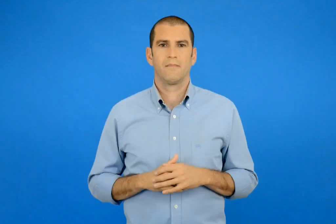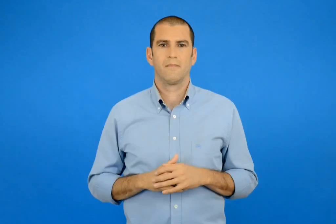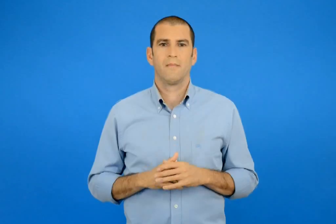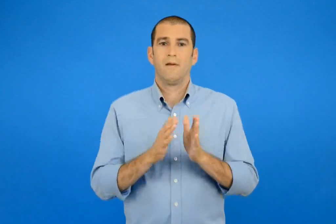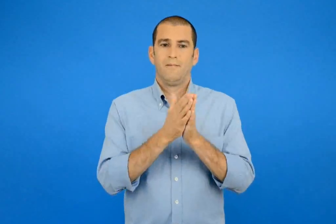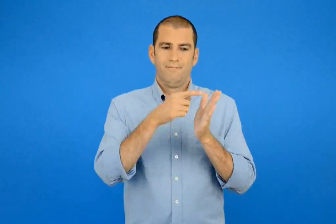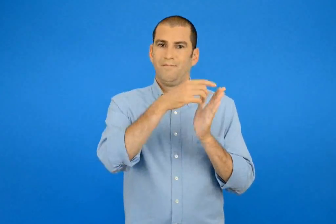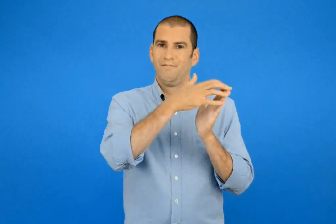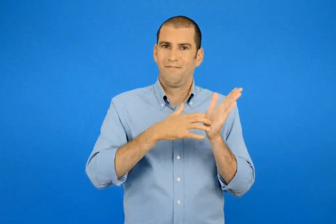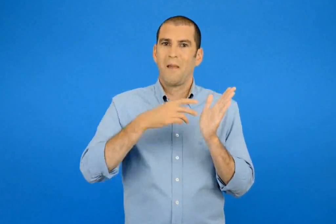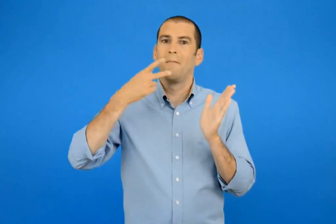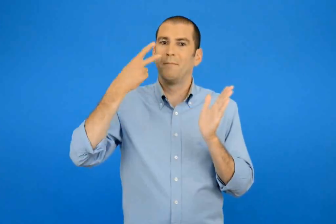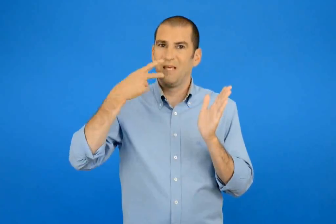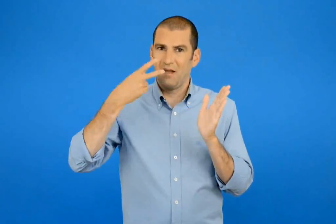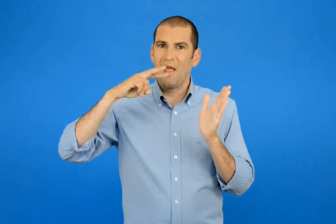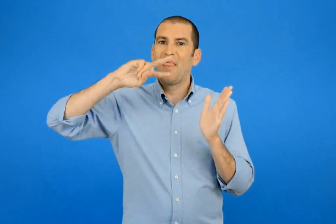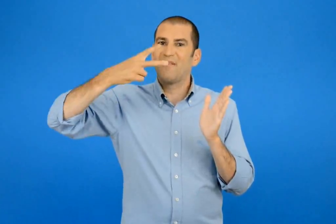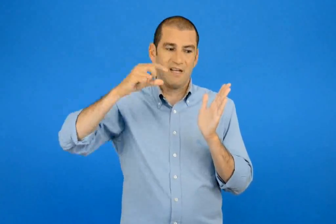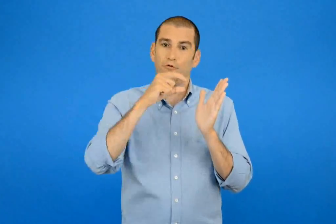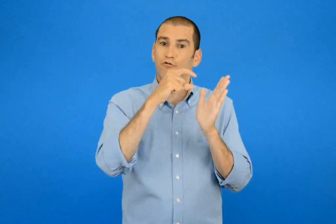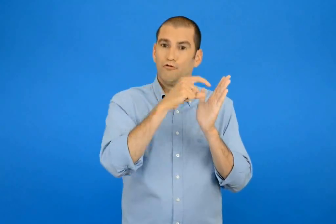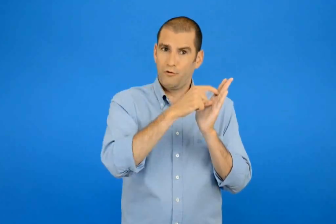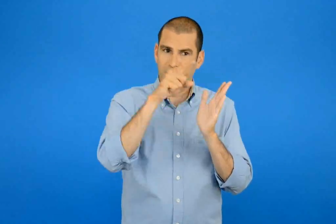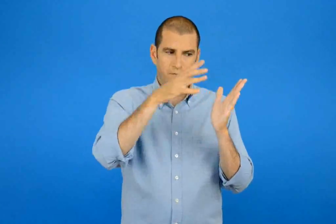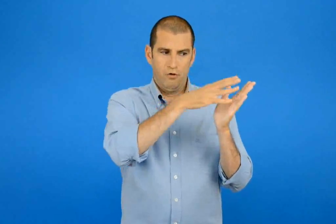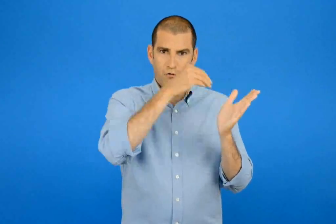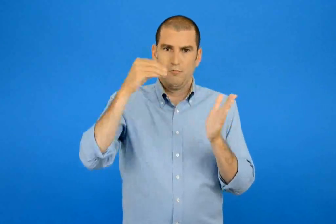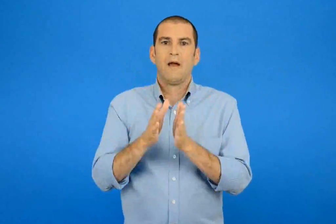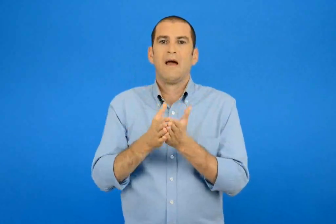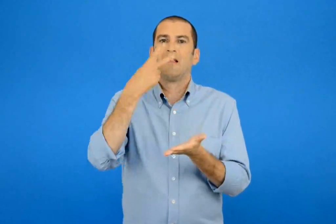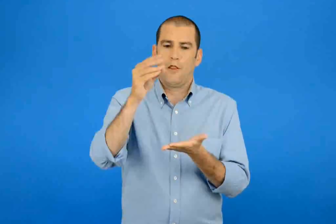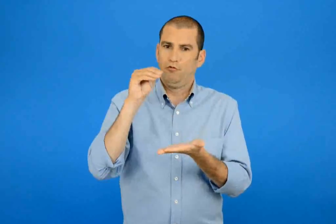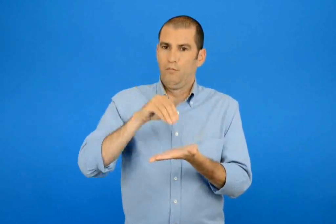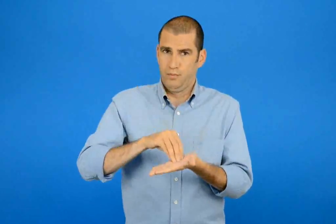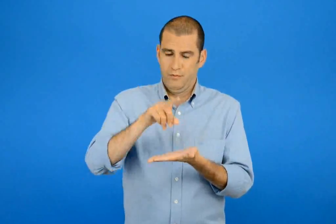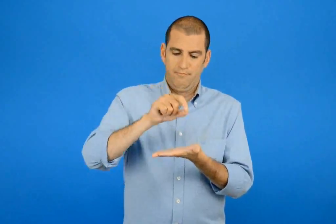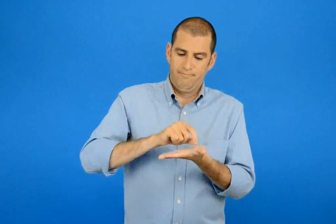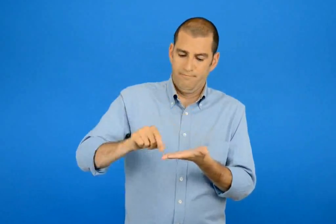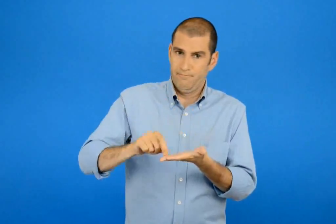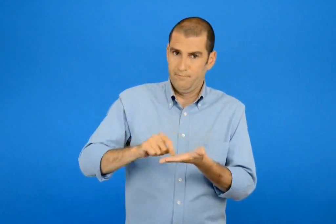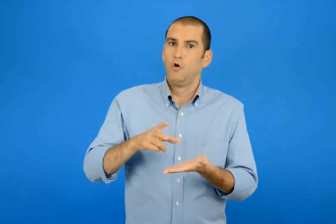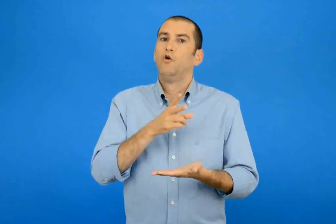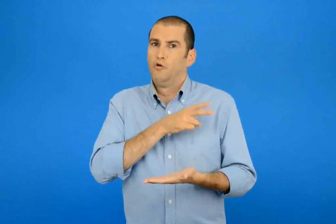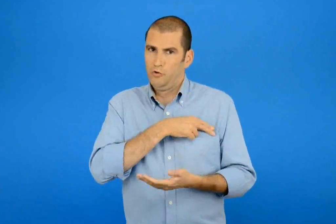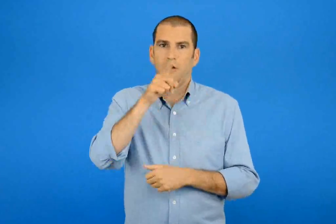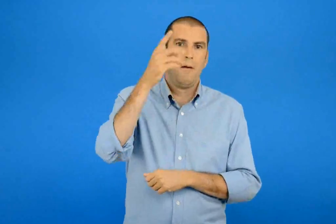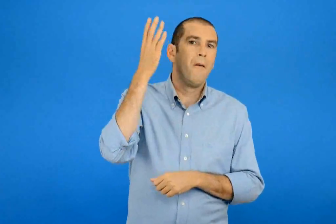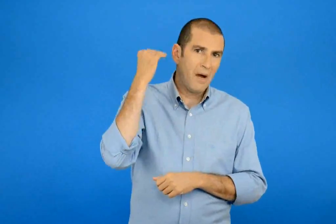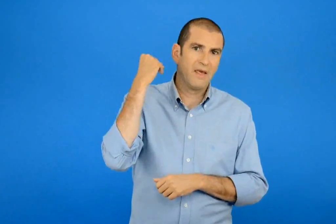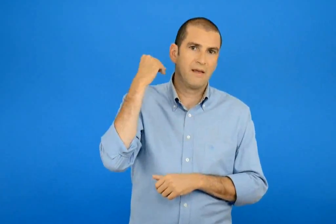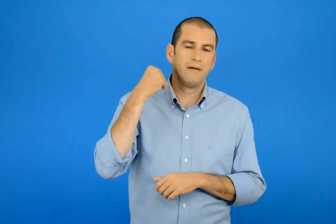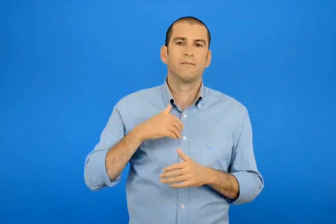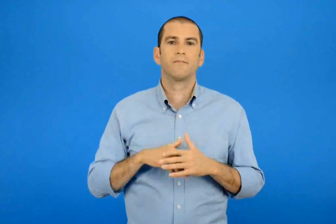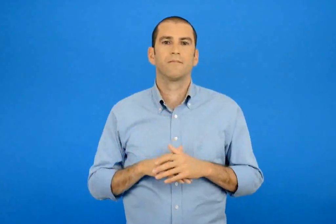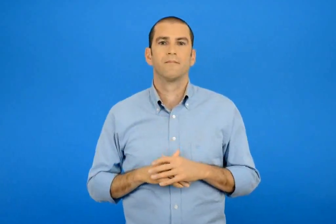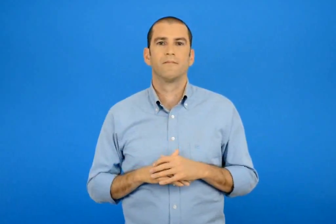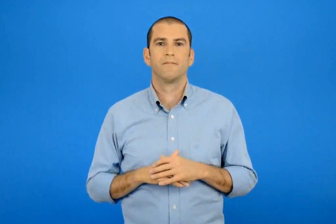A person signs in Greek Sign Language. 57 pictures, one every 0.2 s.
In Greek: αντίγραψε στο τετράδιο σου τη δεύτερη στροφή και μάθε να τη γράφεις σωστά
